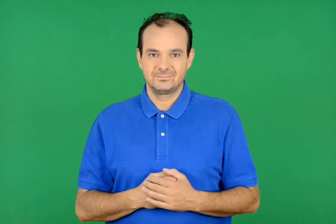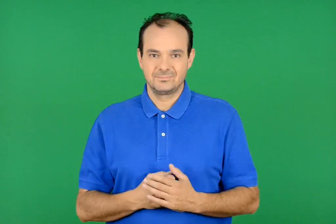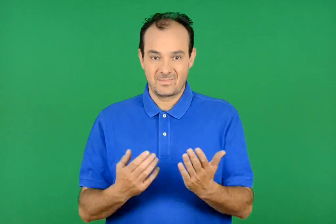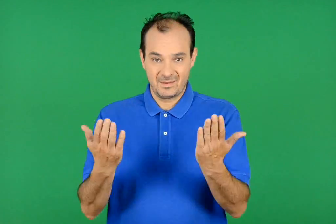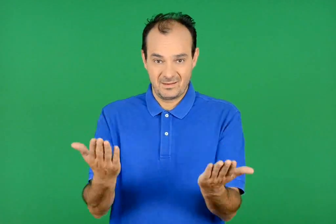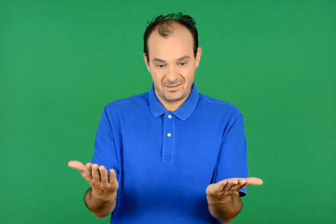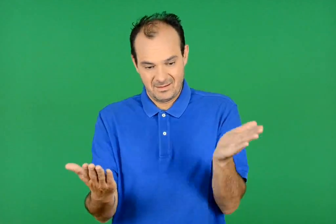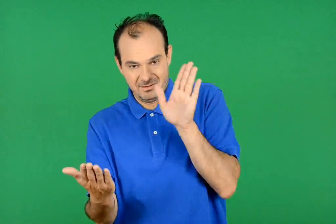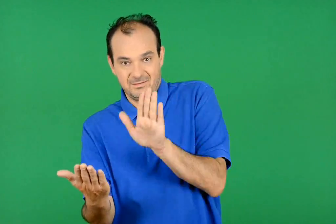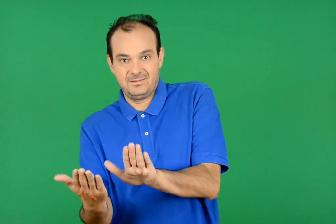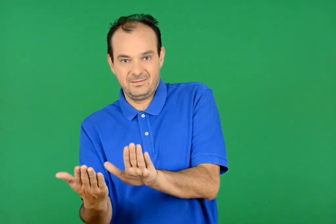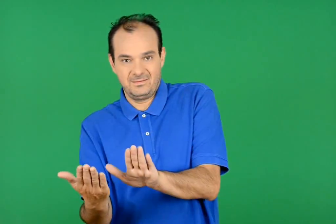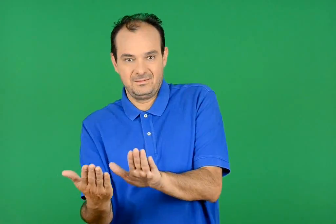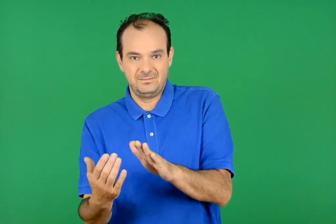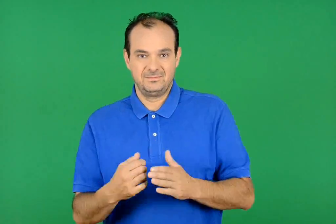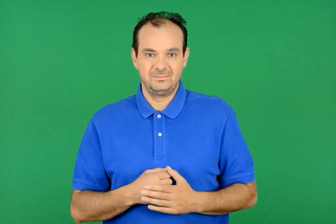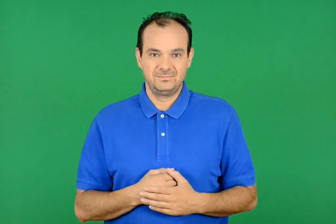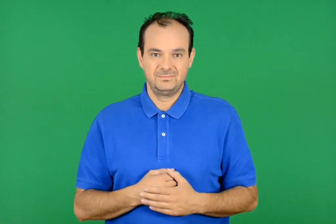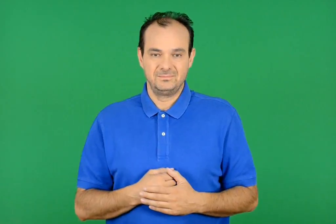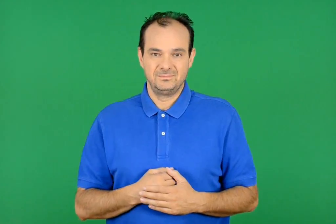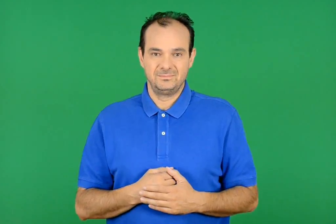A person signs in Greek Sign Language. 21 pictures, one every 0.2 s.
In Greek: διπλώστε δεξιά
